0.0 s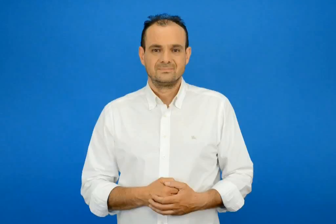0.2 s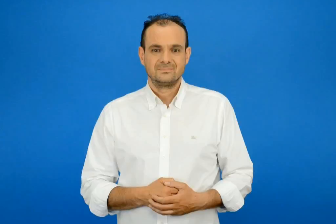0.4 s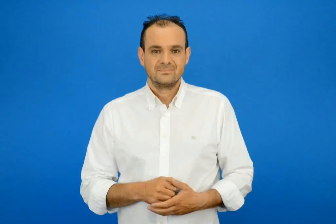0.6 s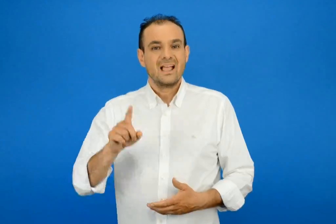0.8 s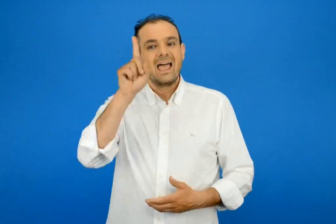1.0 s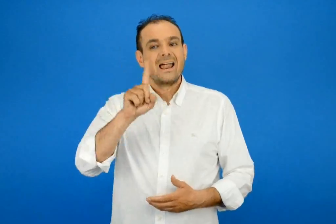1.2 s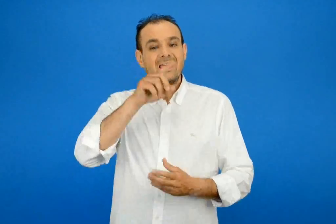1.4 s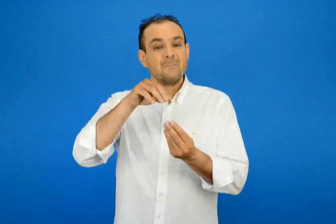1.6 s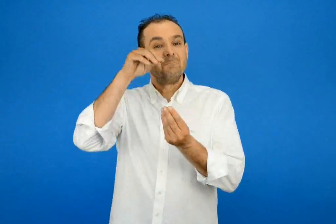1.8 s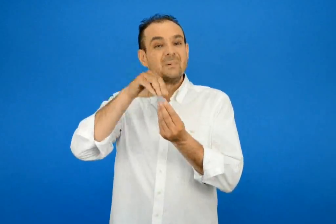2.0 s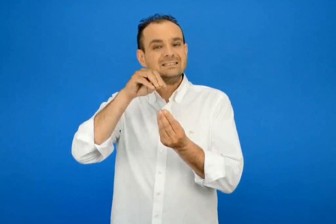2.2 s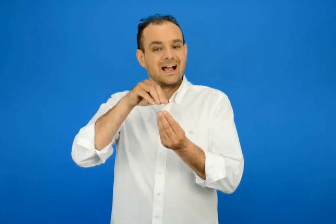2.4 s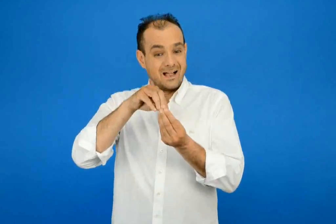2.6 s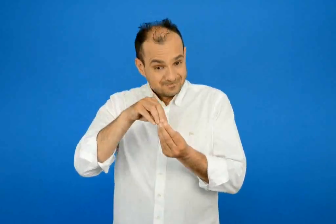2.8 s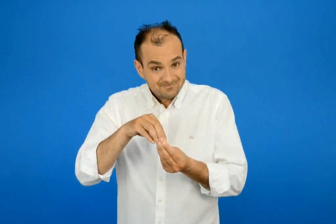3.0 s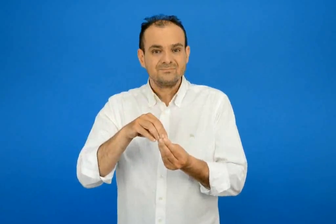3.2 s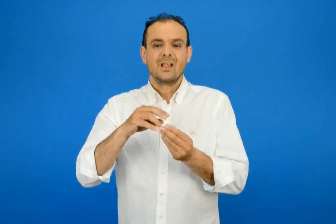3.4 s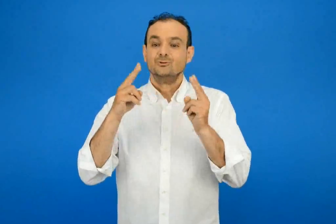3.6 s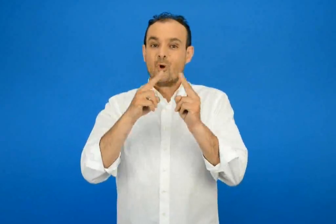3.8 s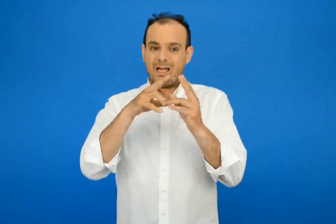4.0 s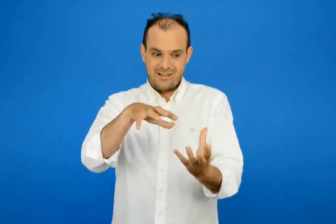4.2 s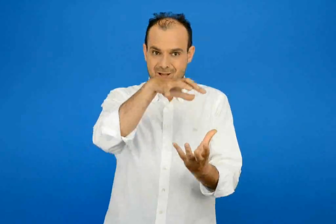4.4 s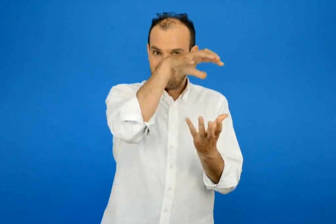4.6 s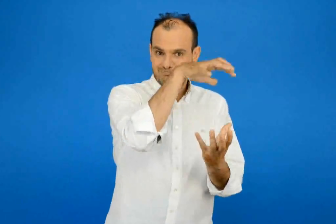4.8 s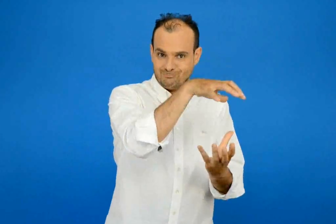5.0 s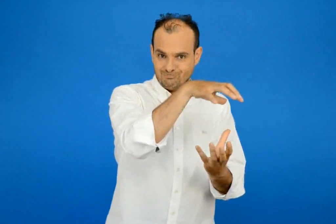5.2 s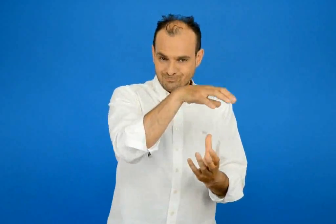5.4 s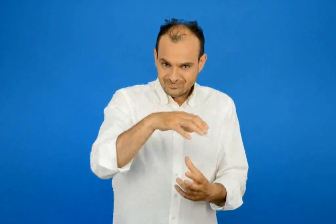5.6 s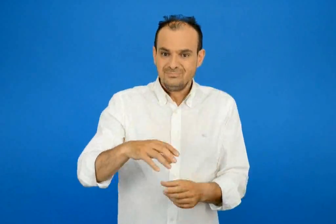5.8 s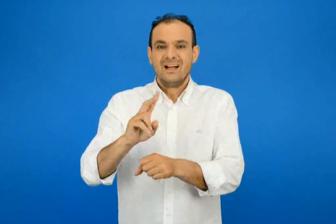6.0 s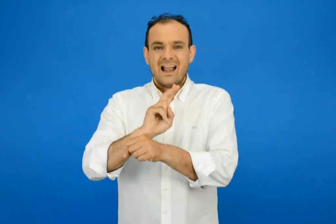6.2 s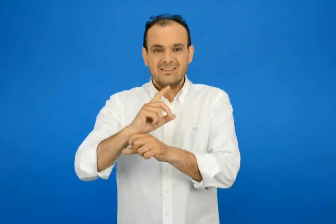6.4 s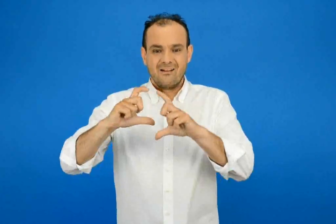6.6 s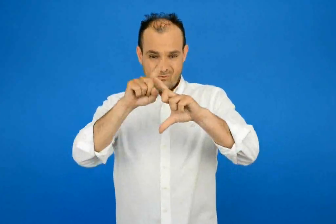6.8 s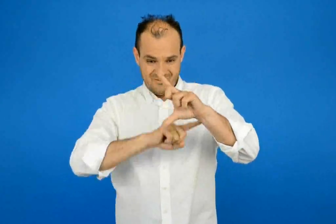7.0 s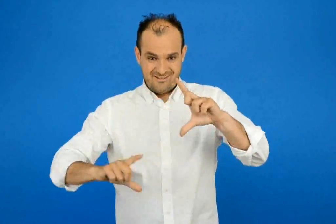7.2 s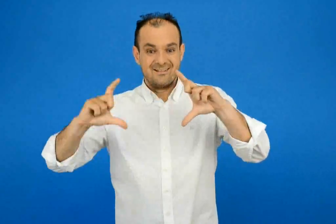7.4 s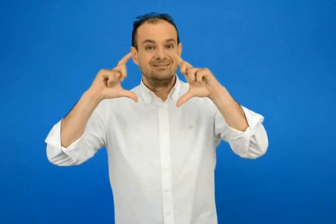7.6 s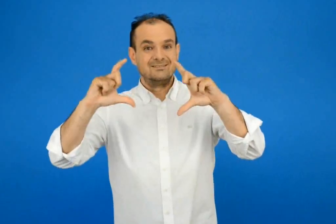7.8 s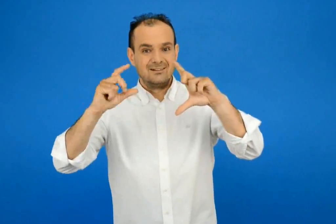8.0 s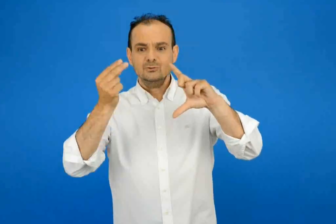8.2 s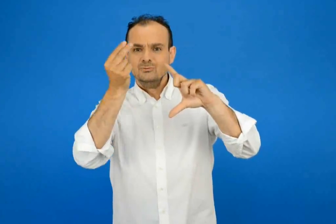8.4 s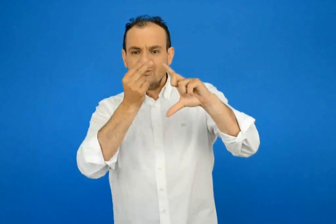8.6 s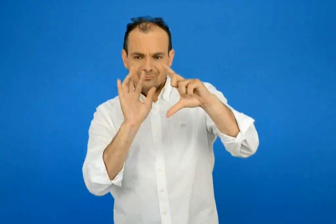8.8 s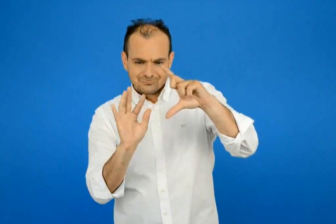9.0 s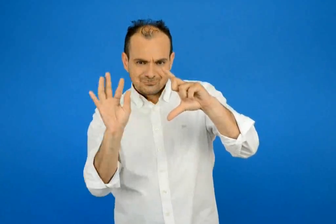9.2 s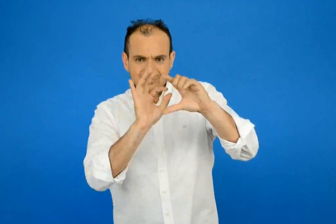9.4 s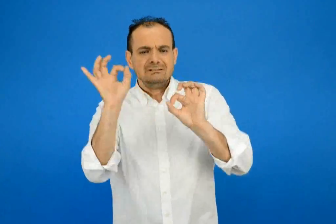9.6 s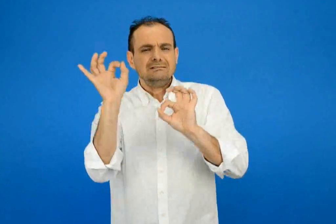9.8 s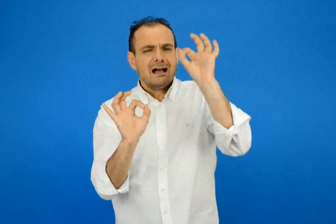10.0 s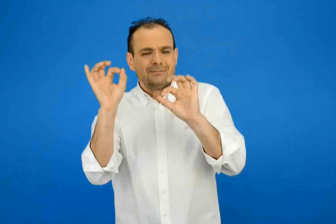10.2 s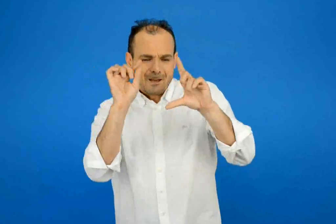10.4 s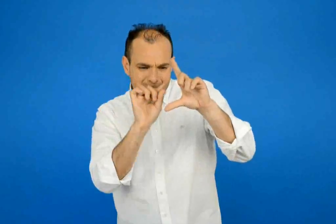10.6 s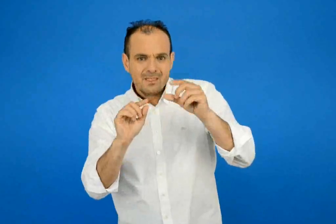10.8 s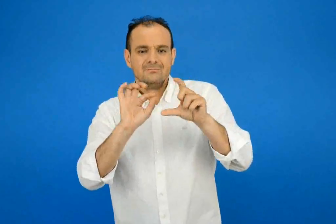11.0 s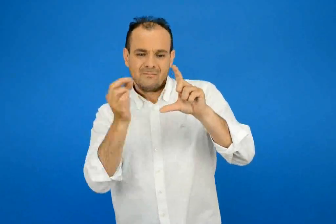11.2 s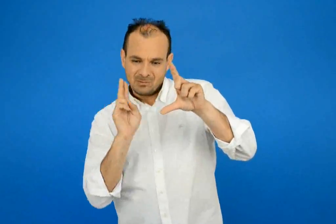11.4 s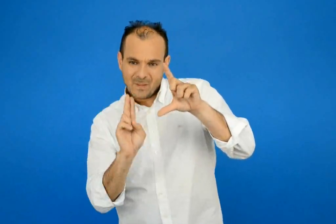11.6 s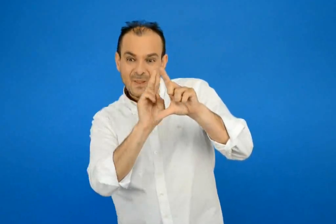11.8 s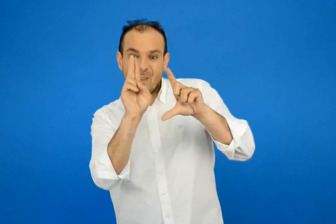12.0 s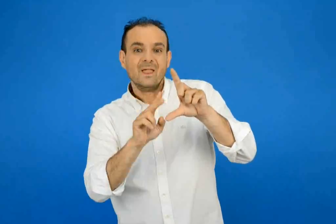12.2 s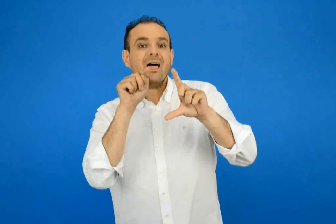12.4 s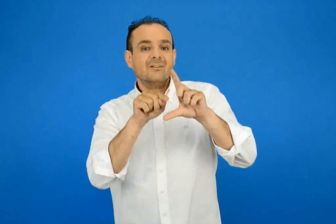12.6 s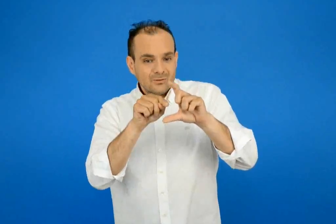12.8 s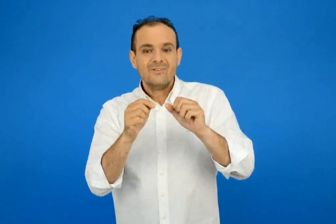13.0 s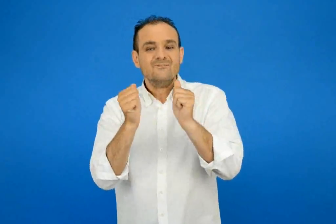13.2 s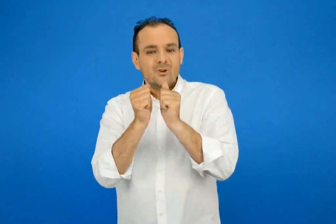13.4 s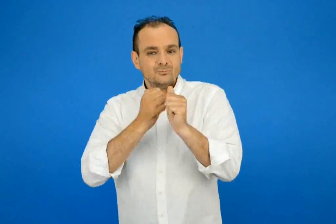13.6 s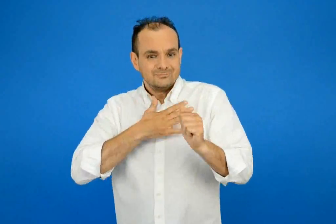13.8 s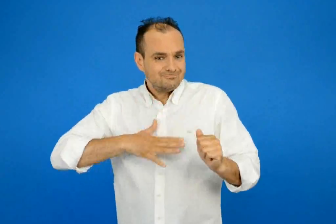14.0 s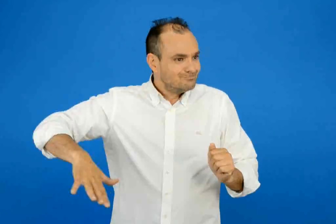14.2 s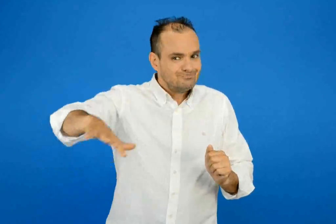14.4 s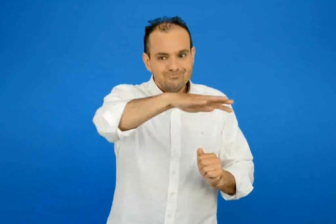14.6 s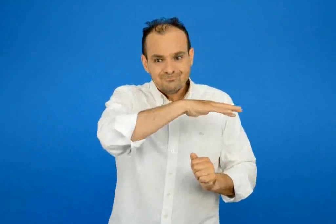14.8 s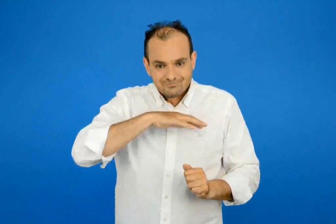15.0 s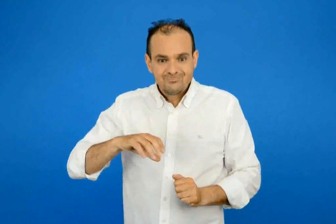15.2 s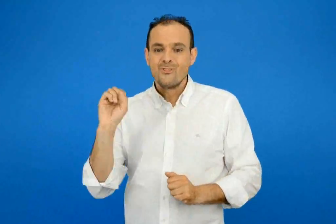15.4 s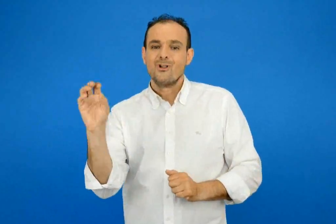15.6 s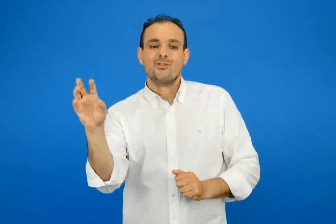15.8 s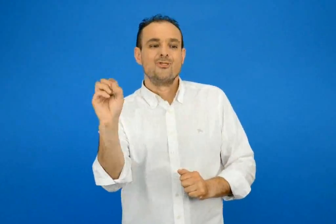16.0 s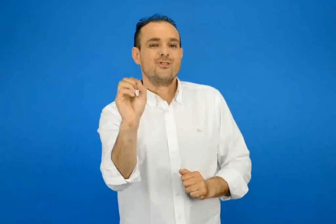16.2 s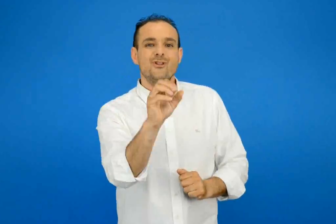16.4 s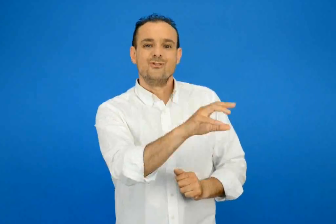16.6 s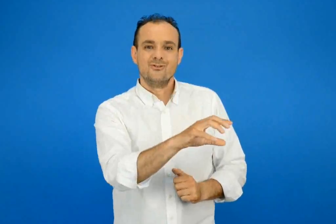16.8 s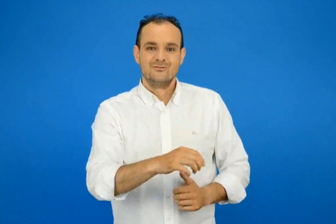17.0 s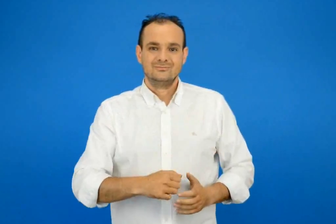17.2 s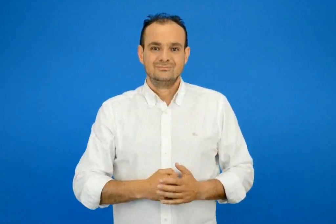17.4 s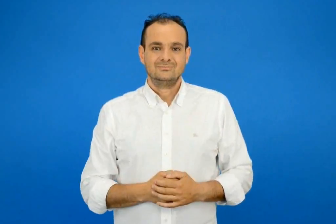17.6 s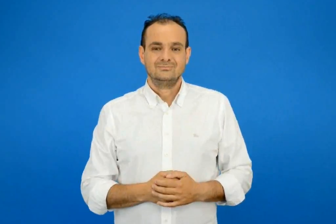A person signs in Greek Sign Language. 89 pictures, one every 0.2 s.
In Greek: την κυριακή του πάσχα κάνουμε δώρο στους φίλους μας αυγά σοκολατένια η χάρτινα στολισμένα με χρώματα με σχέδια με χαλκομανίες
